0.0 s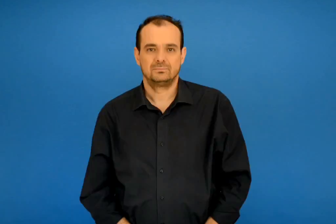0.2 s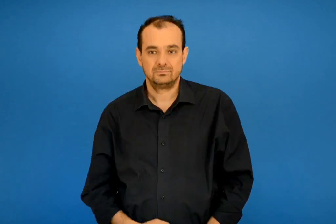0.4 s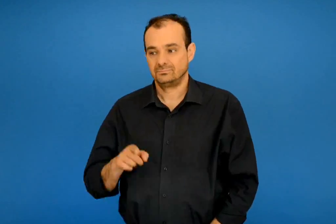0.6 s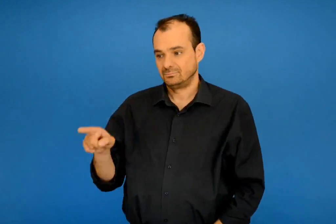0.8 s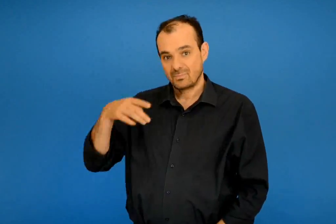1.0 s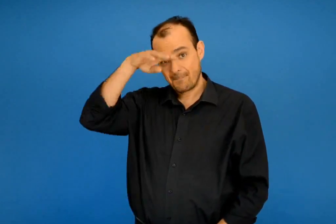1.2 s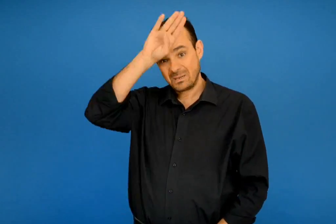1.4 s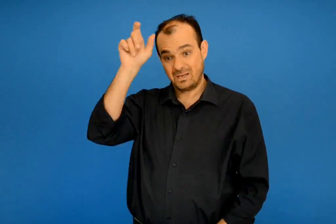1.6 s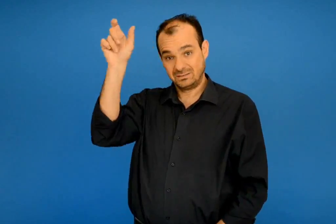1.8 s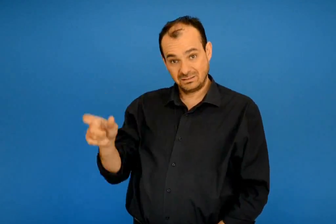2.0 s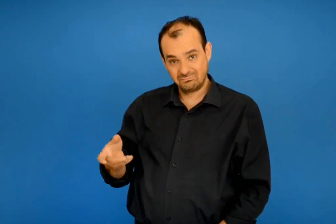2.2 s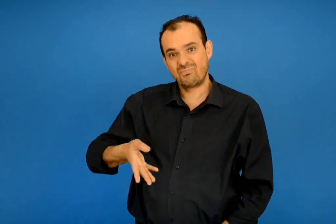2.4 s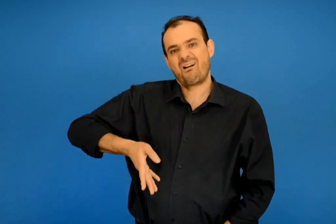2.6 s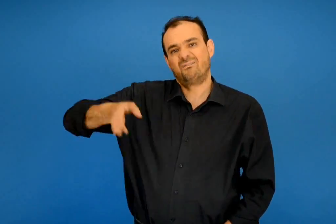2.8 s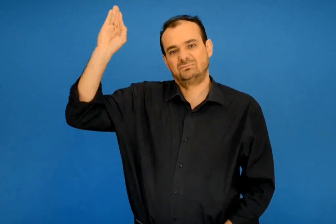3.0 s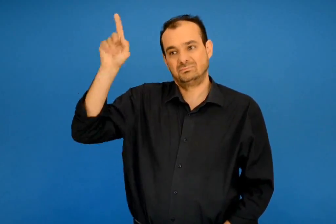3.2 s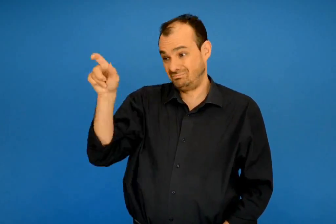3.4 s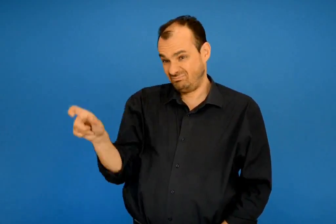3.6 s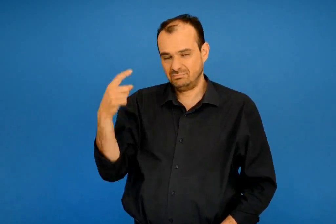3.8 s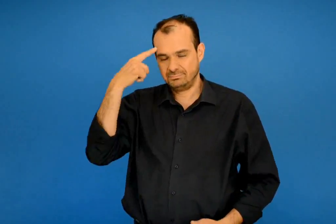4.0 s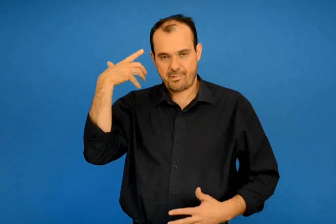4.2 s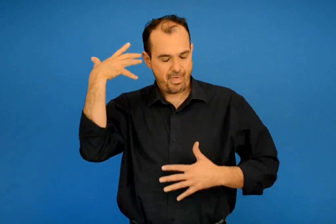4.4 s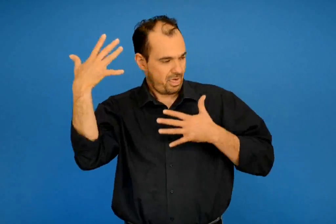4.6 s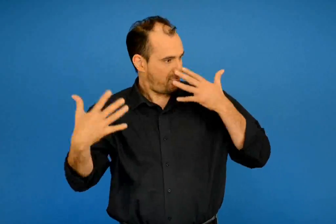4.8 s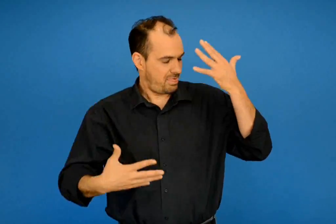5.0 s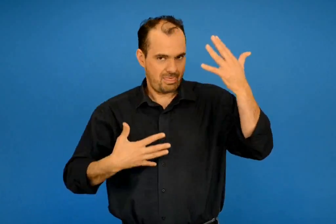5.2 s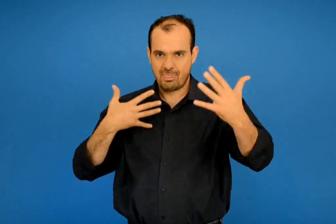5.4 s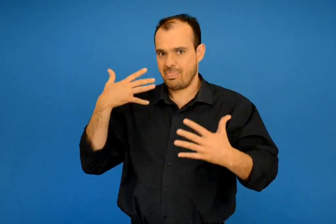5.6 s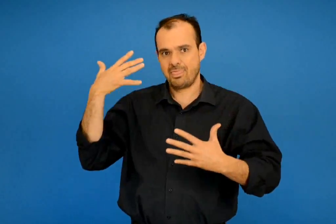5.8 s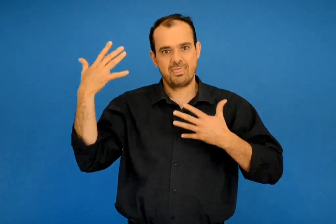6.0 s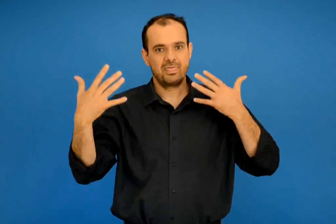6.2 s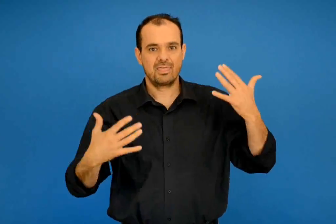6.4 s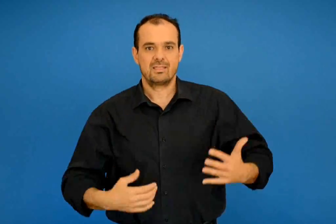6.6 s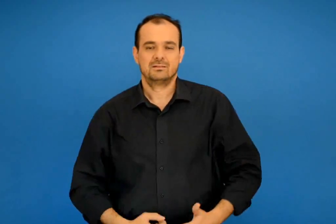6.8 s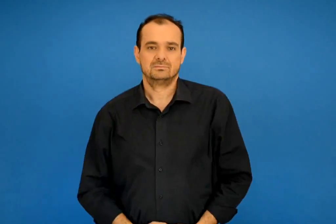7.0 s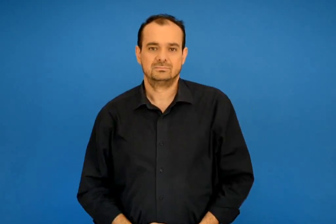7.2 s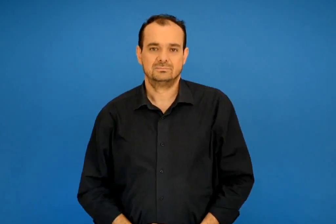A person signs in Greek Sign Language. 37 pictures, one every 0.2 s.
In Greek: κι ο μικρός πρίγκιπας έφυγε πολύ μπερδεμένος
